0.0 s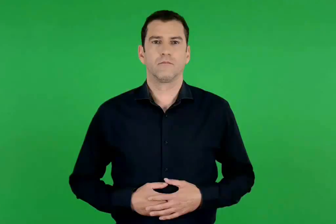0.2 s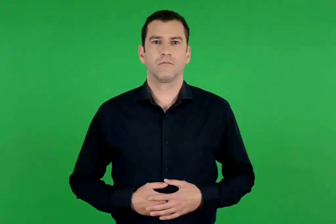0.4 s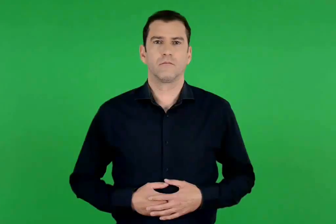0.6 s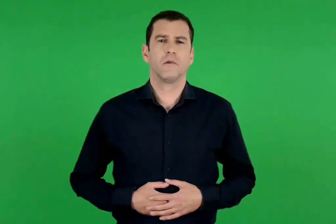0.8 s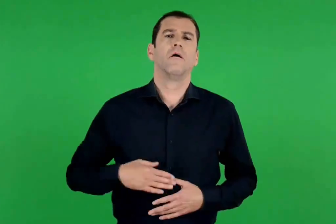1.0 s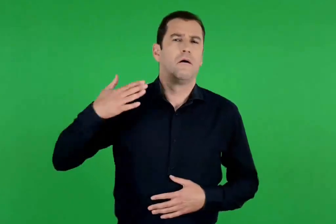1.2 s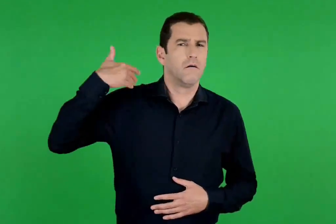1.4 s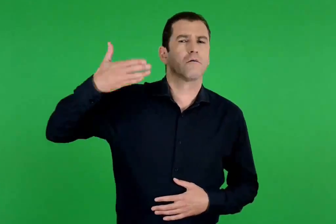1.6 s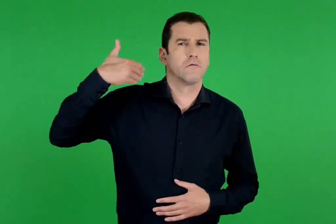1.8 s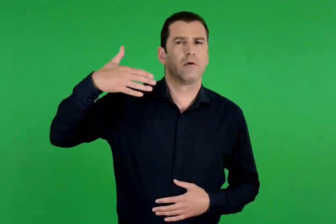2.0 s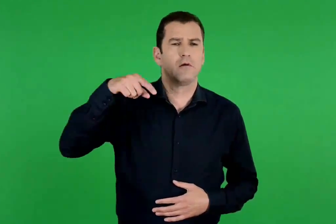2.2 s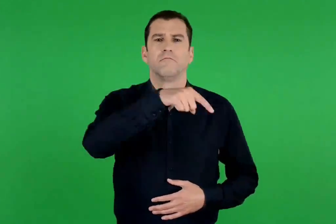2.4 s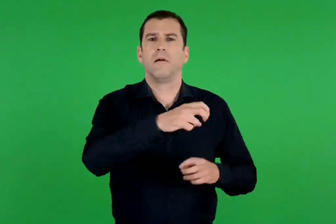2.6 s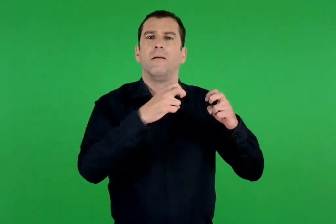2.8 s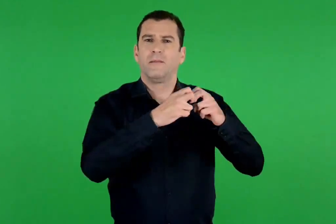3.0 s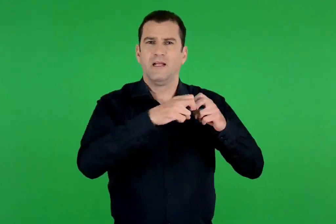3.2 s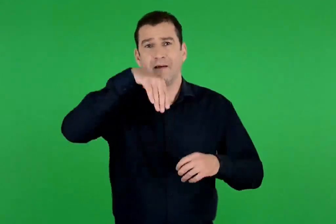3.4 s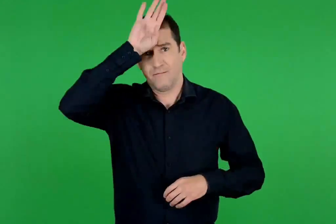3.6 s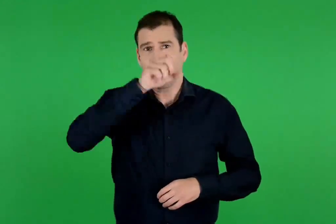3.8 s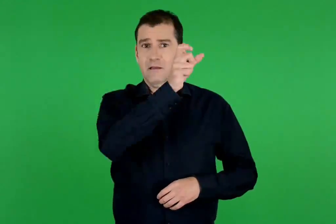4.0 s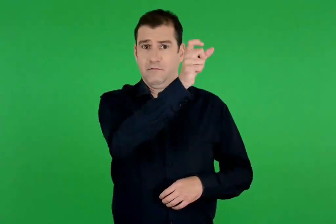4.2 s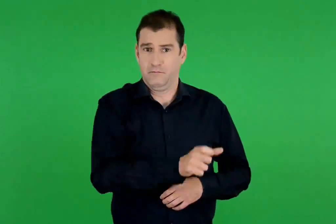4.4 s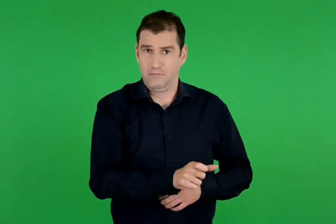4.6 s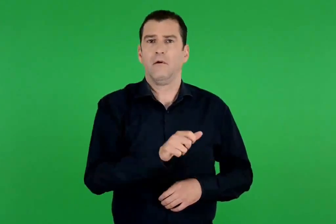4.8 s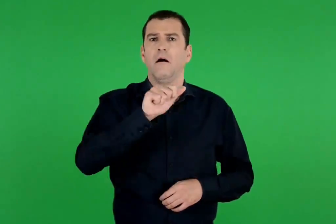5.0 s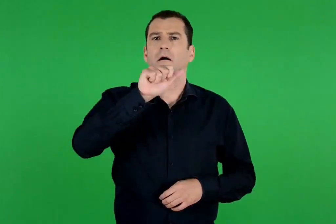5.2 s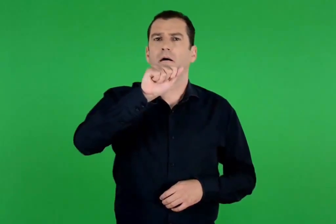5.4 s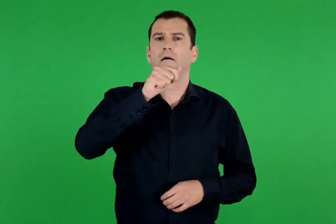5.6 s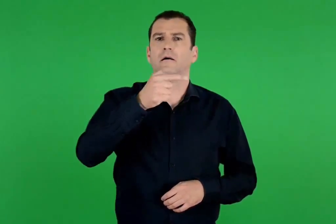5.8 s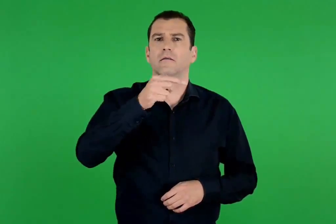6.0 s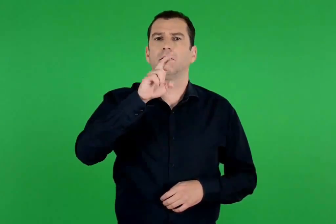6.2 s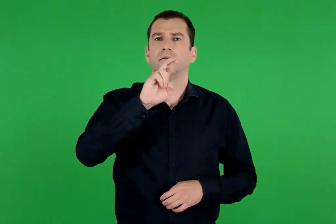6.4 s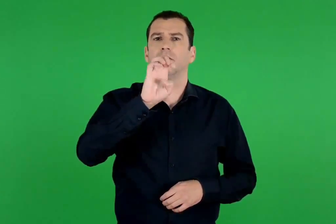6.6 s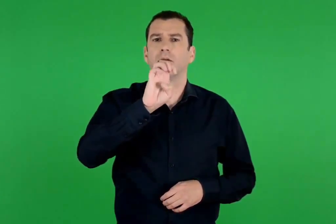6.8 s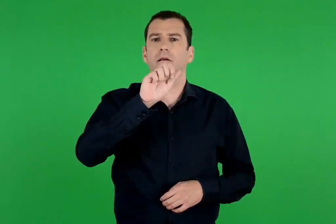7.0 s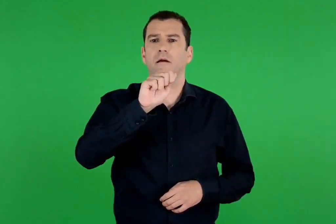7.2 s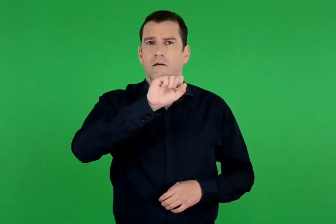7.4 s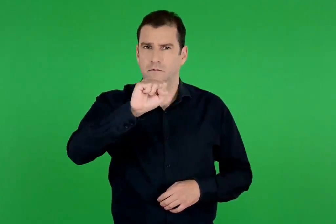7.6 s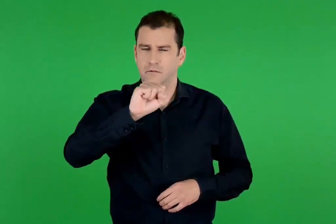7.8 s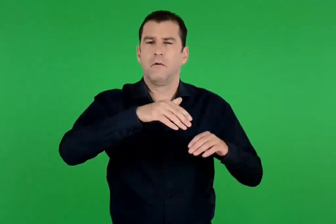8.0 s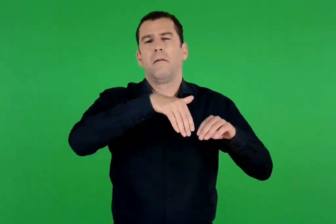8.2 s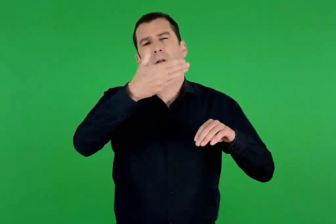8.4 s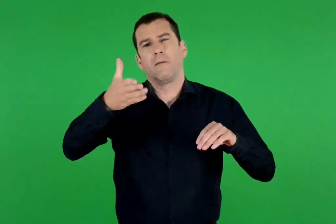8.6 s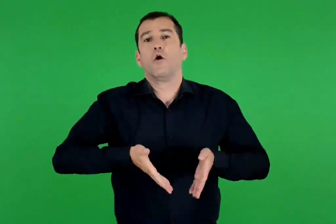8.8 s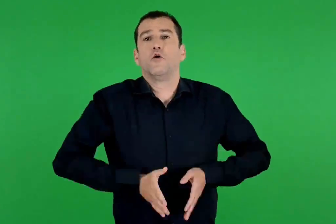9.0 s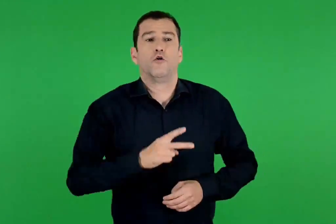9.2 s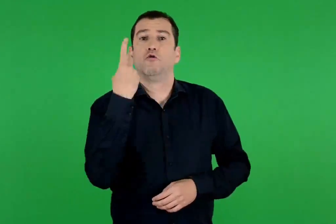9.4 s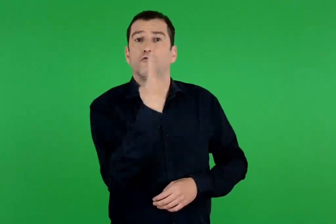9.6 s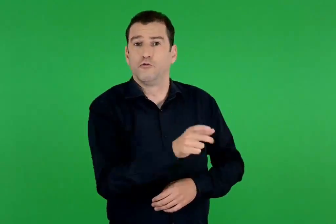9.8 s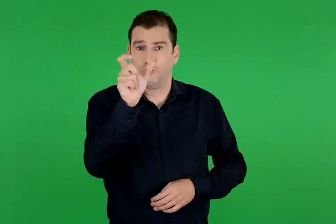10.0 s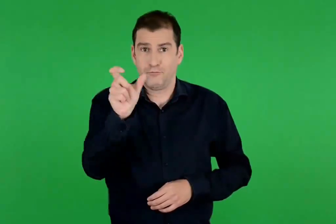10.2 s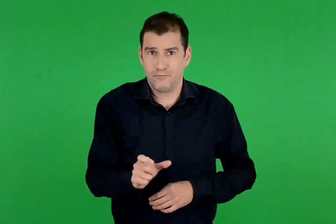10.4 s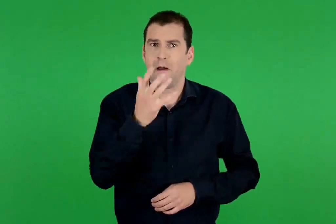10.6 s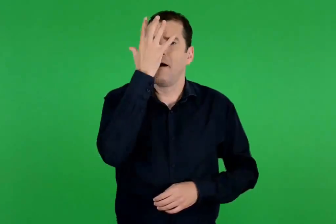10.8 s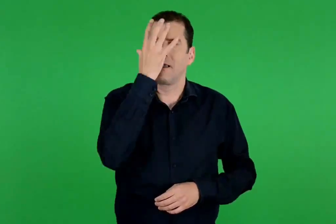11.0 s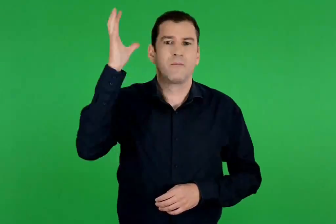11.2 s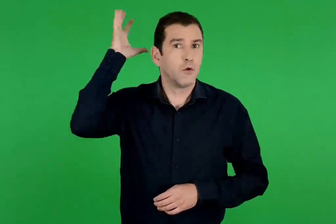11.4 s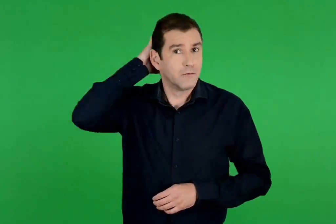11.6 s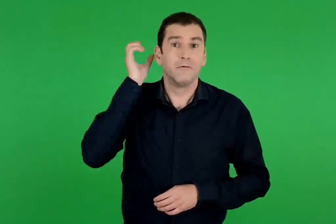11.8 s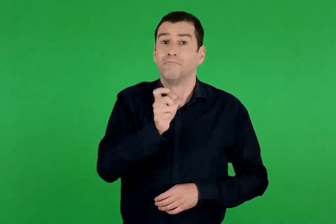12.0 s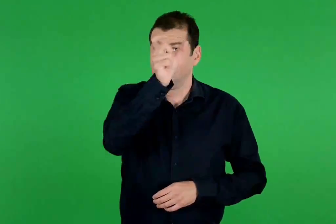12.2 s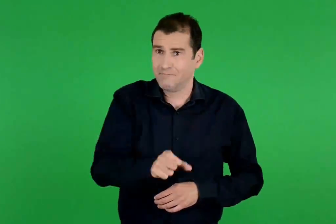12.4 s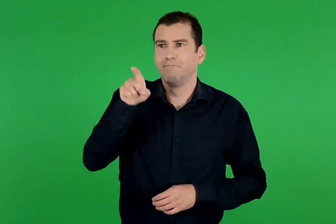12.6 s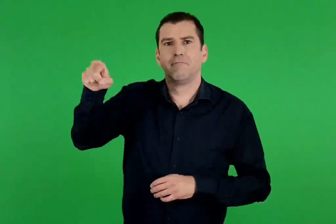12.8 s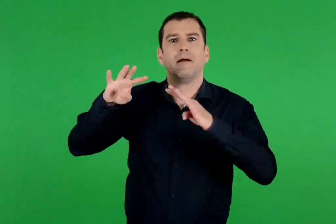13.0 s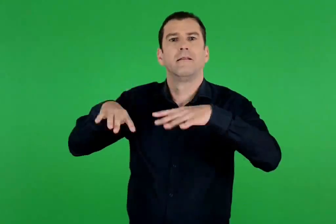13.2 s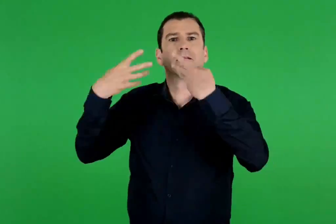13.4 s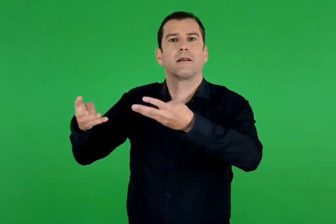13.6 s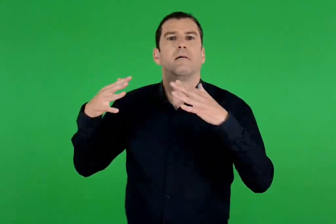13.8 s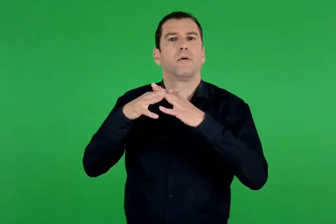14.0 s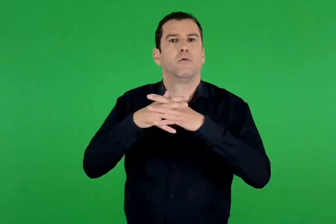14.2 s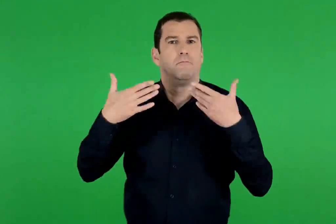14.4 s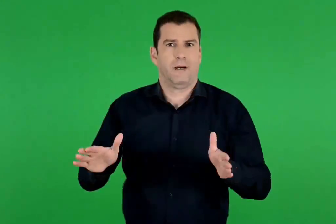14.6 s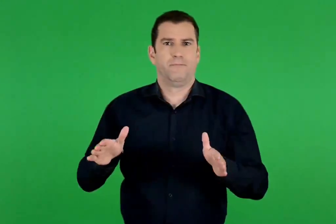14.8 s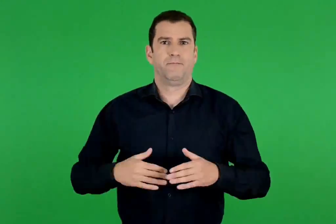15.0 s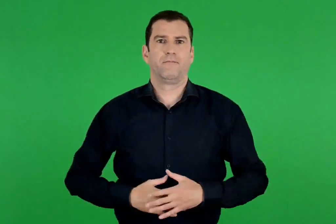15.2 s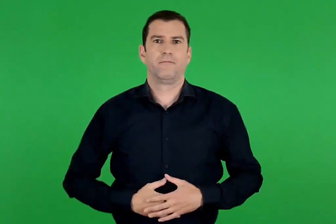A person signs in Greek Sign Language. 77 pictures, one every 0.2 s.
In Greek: αργότερα , βασιλιάς των μυκηνών έγινε ο ατρέας και μετά ο γιος του , ο αγαμέμνονας , που πολέμησε στην τροία
